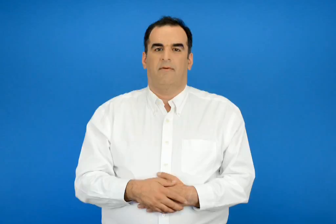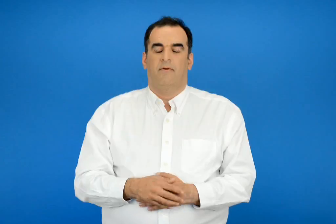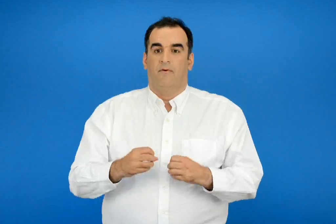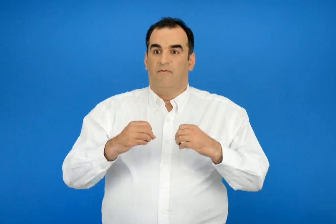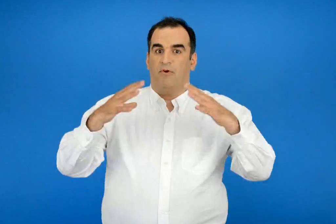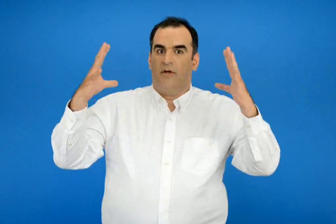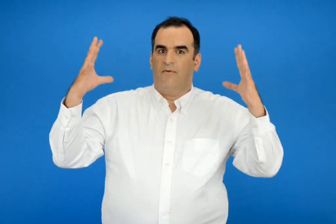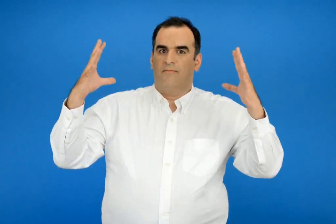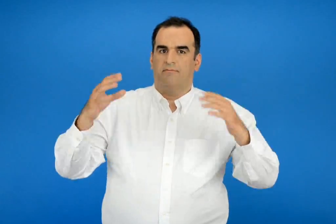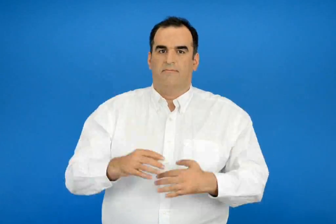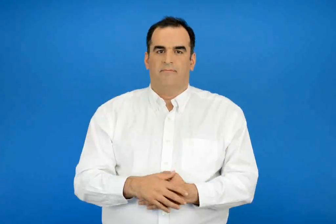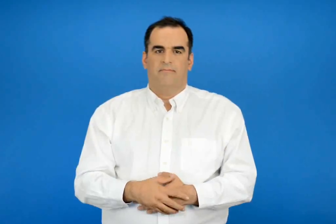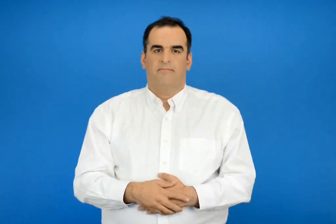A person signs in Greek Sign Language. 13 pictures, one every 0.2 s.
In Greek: φωτεινό
